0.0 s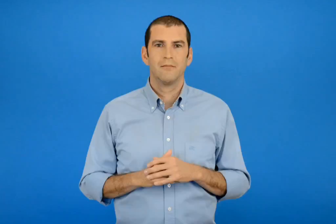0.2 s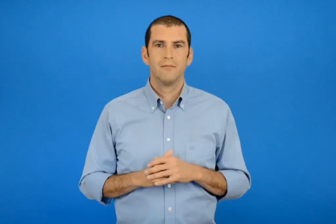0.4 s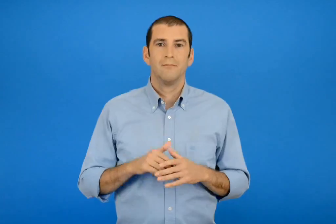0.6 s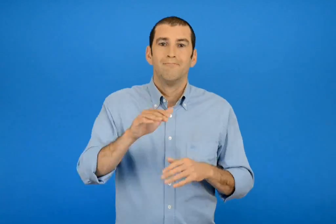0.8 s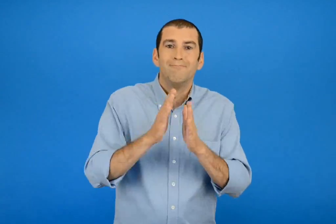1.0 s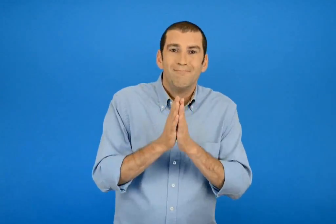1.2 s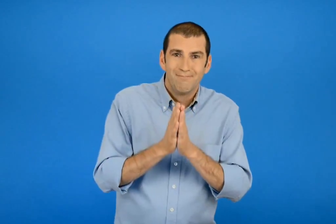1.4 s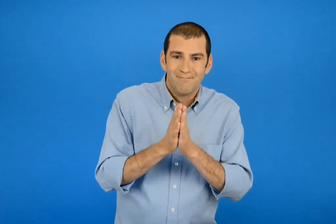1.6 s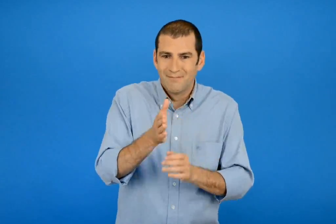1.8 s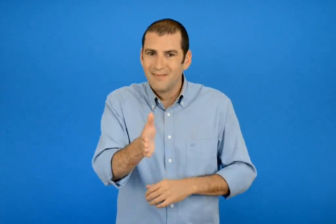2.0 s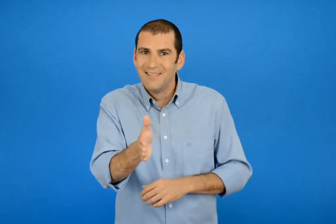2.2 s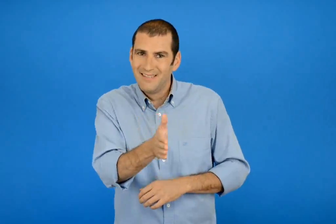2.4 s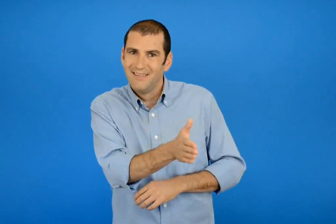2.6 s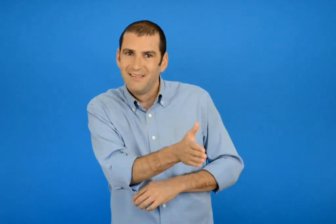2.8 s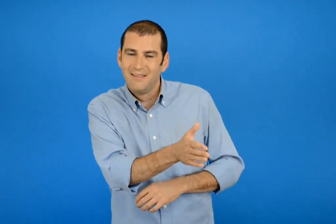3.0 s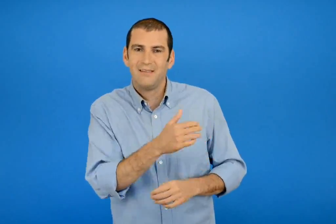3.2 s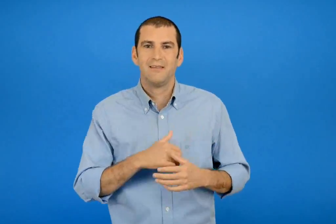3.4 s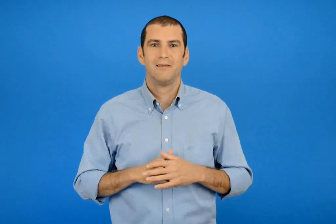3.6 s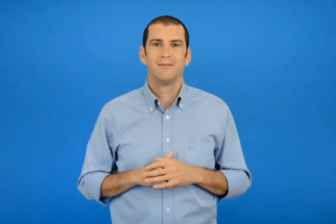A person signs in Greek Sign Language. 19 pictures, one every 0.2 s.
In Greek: πήγαινε σε παρακαλώ λίγο πιο πέρα
